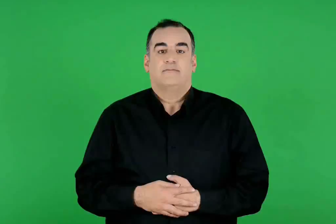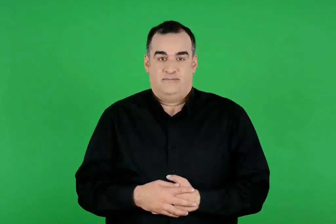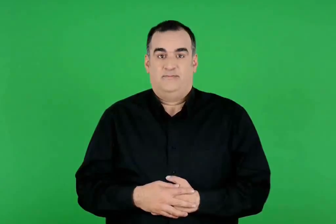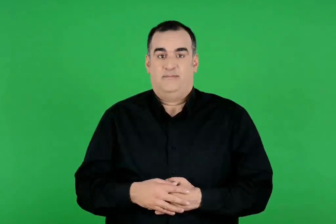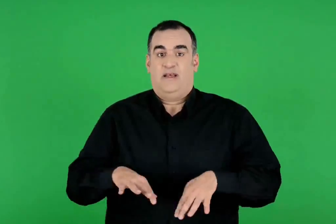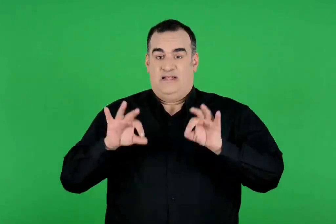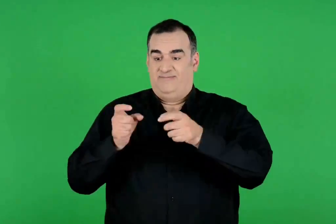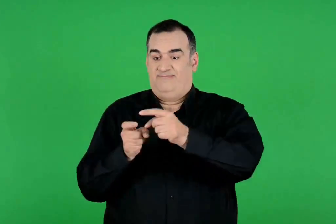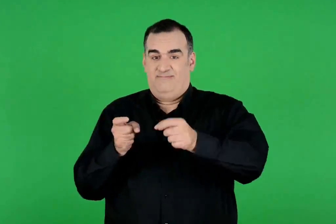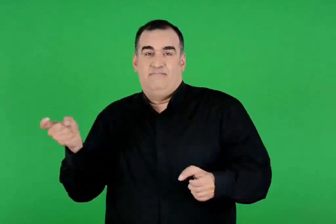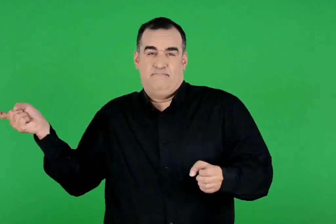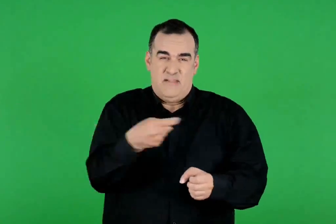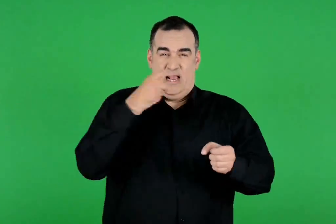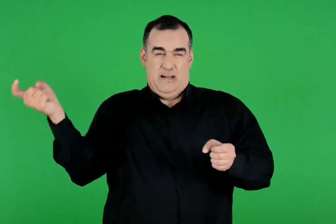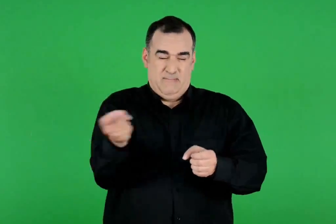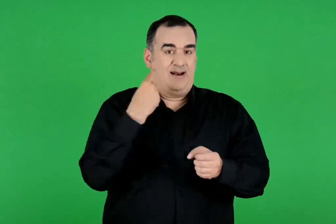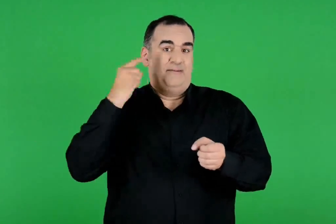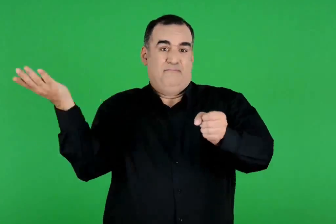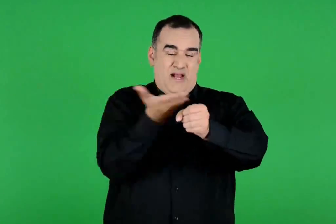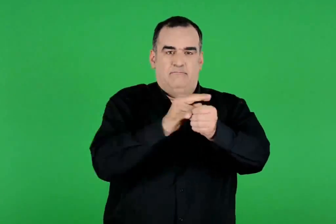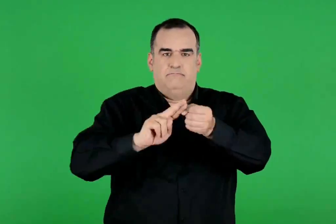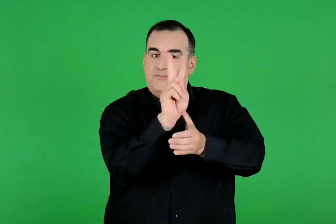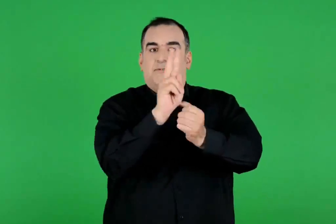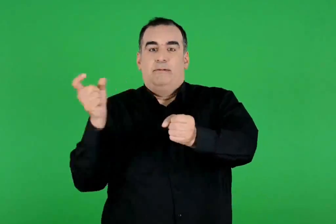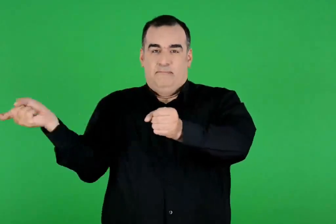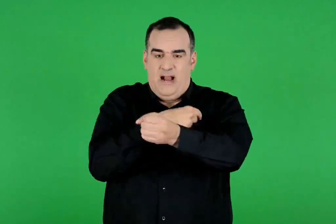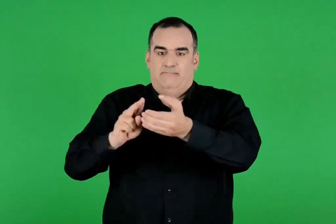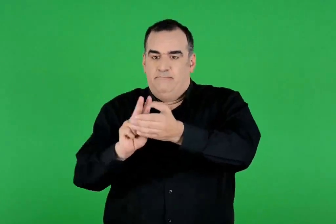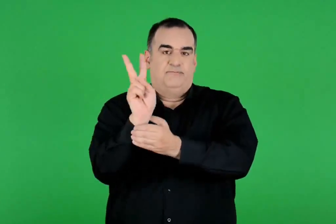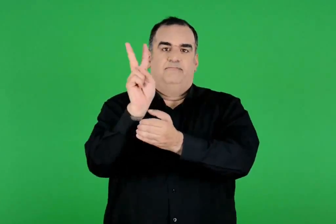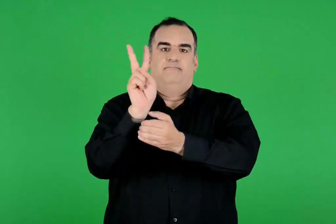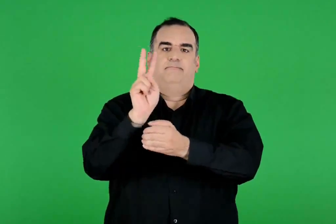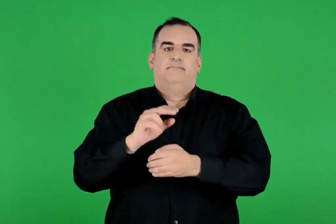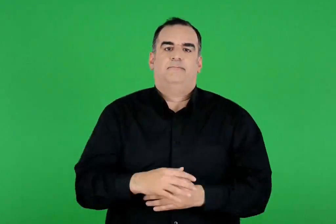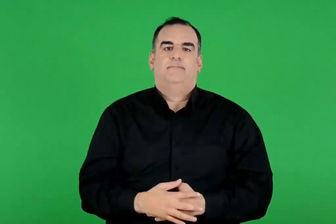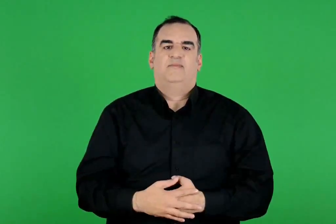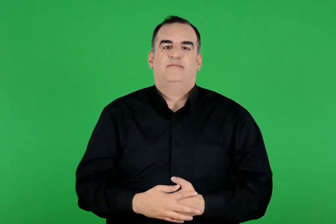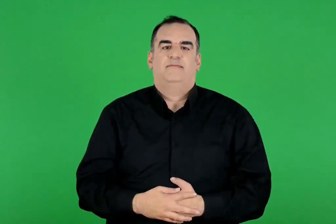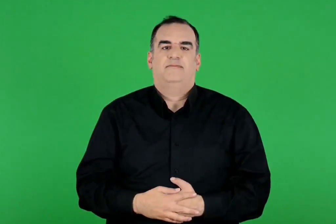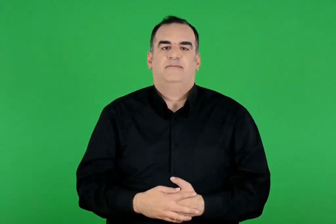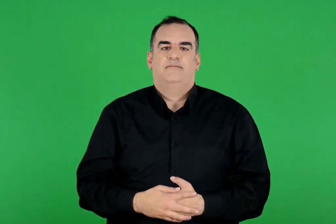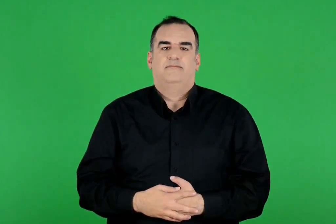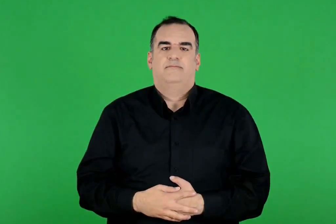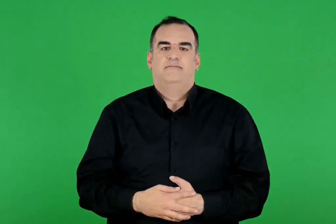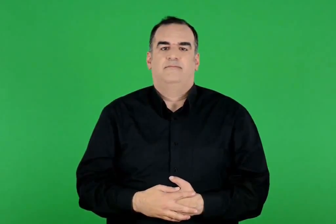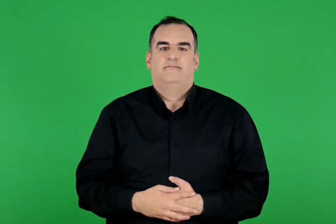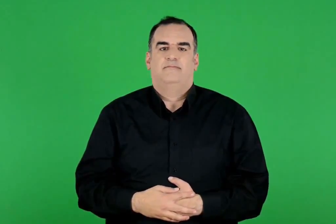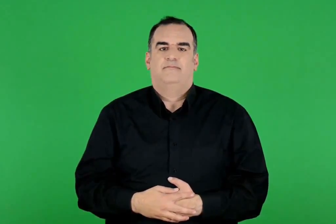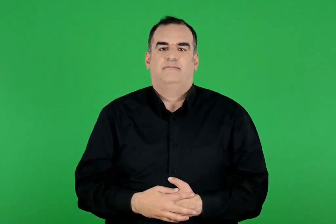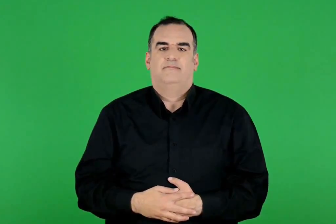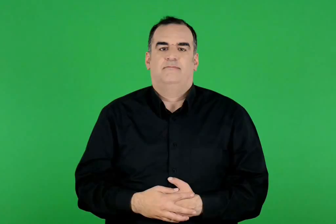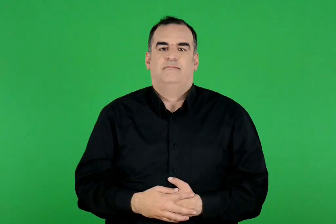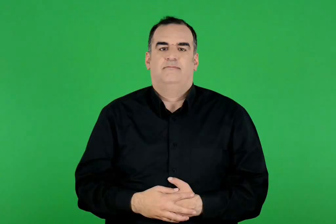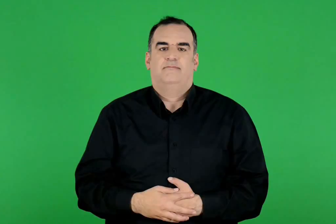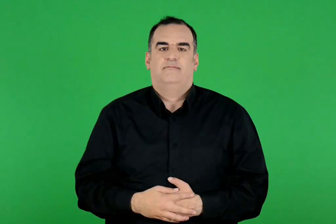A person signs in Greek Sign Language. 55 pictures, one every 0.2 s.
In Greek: με ένα δρεπάνι άρχισε να κόβει τα κεφάλια της. μόλις όμως έκοβε ένα κεφάλι , στη θέση του φύτρωναν δύο
